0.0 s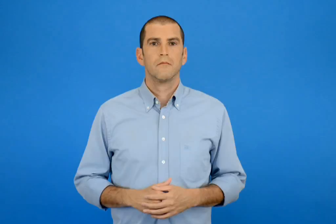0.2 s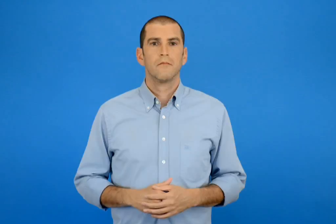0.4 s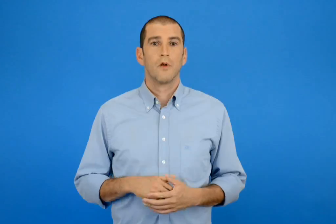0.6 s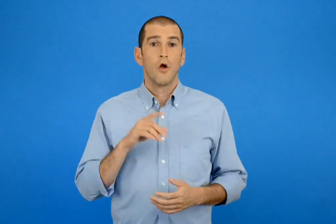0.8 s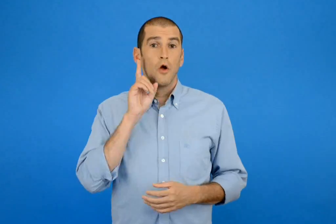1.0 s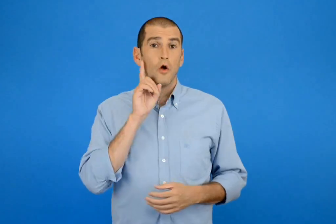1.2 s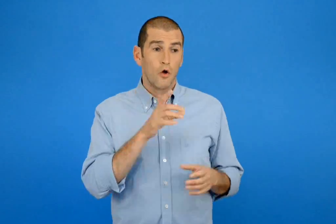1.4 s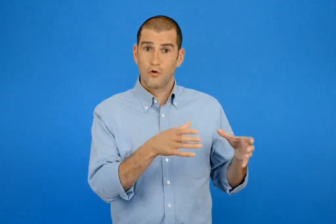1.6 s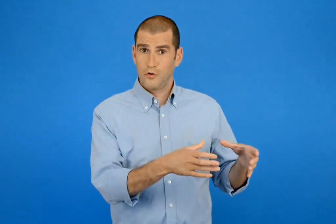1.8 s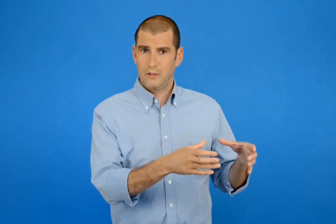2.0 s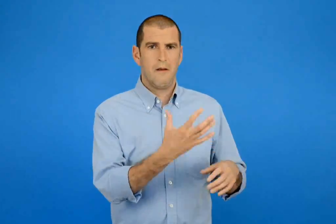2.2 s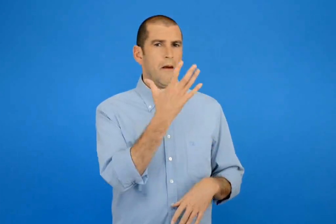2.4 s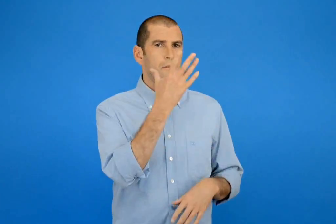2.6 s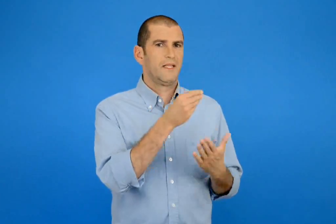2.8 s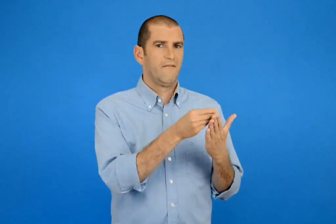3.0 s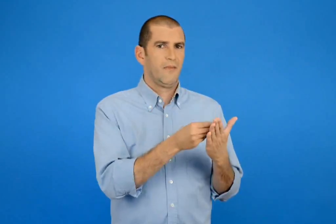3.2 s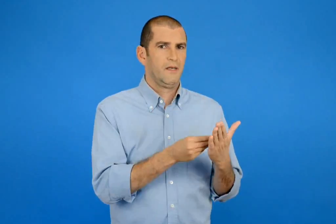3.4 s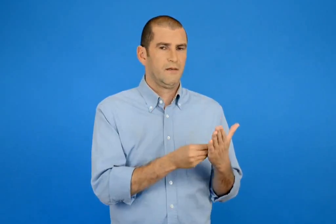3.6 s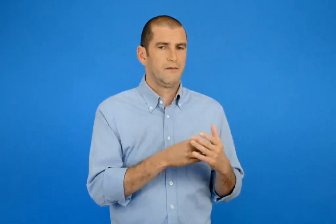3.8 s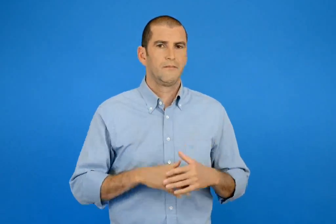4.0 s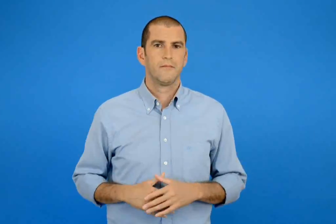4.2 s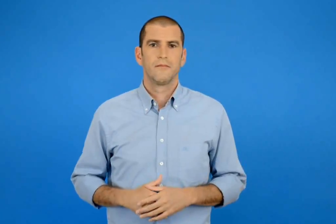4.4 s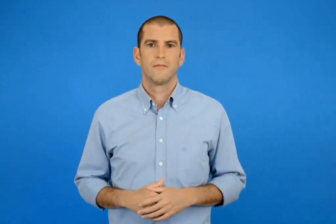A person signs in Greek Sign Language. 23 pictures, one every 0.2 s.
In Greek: κορίτσια 5 βαθμοί
